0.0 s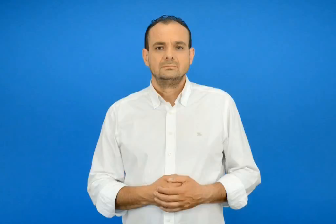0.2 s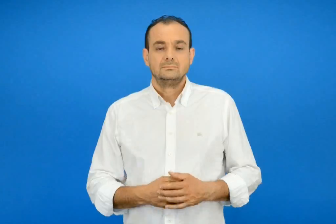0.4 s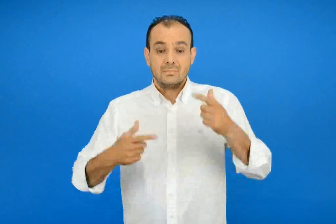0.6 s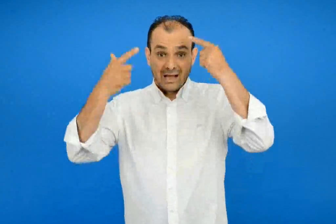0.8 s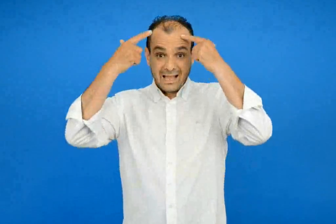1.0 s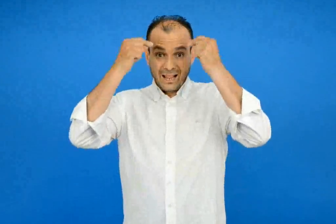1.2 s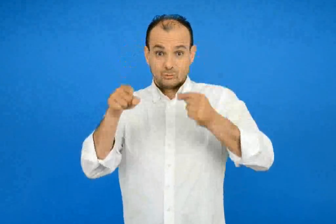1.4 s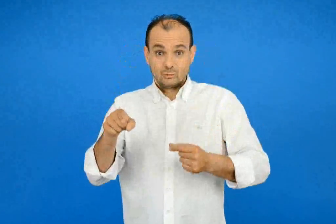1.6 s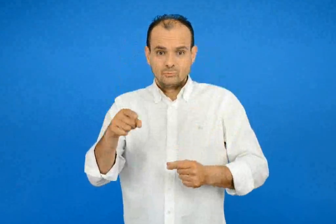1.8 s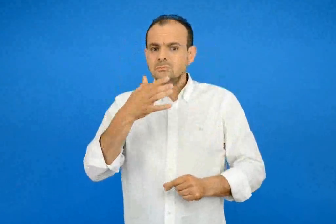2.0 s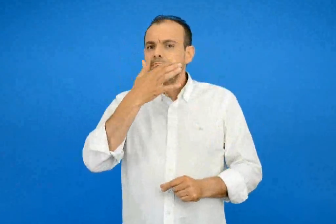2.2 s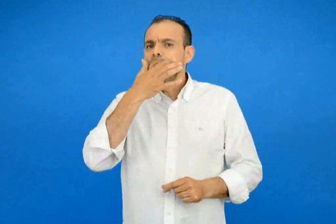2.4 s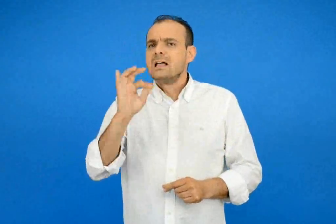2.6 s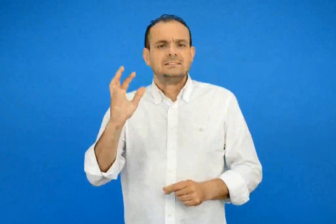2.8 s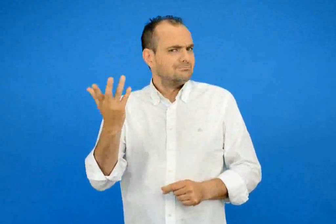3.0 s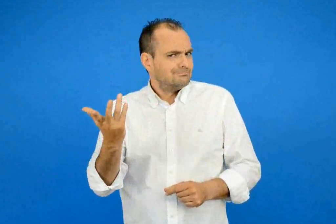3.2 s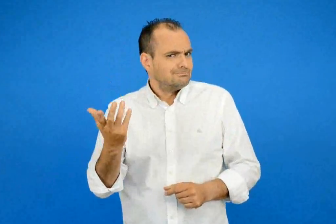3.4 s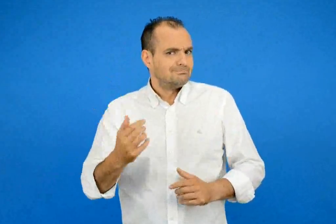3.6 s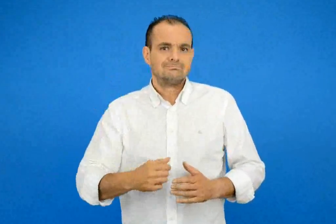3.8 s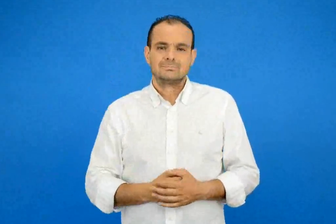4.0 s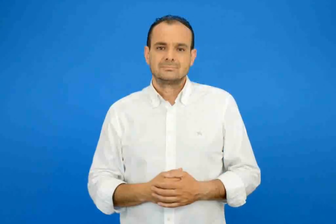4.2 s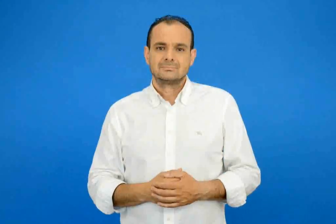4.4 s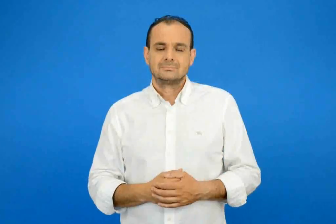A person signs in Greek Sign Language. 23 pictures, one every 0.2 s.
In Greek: με τι μοιάζει ο λύκος ;
